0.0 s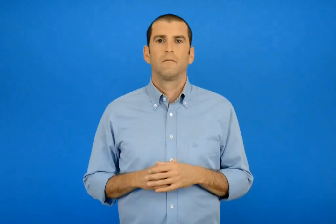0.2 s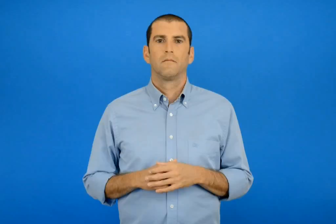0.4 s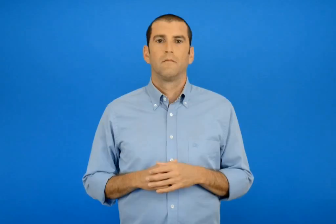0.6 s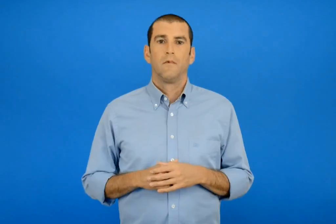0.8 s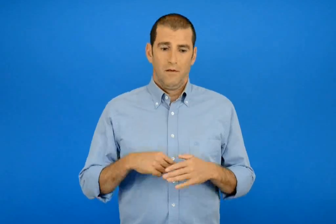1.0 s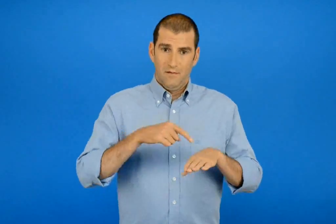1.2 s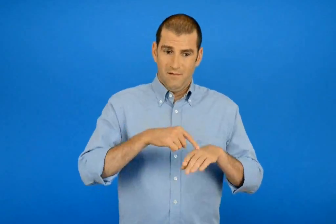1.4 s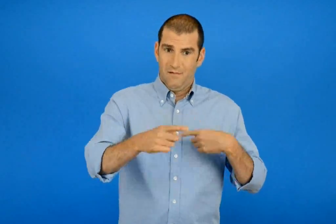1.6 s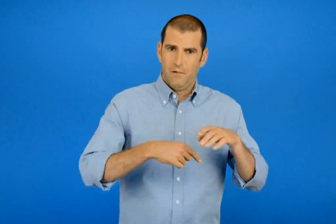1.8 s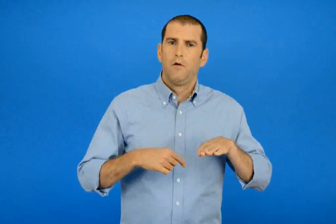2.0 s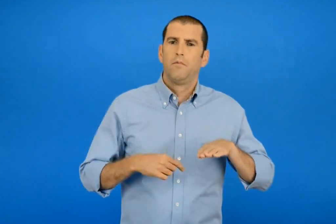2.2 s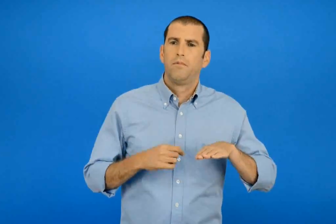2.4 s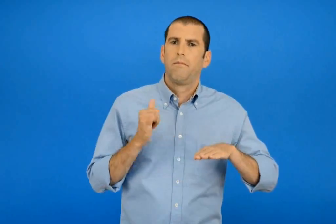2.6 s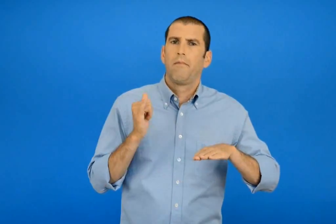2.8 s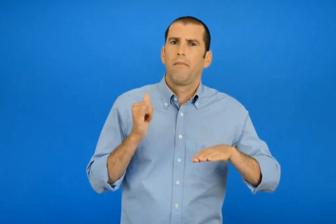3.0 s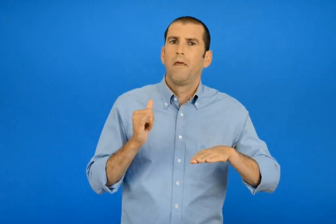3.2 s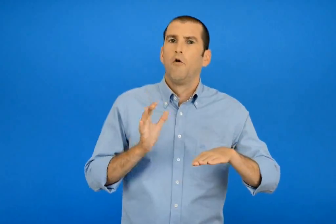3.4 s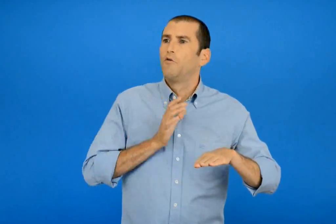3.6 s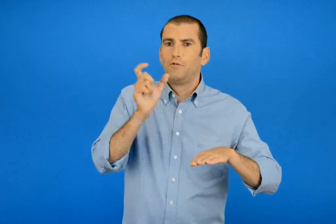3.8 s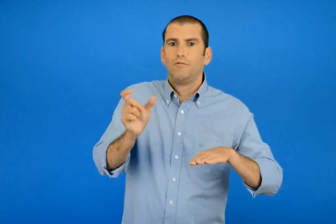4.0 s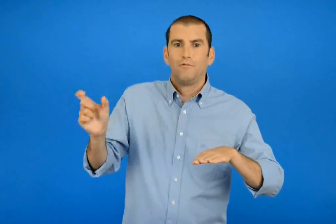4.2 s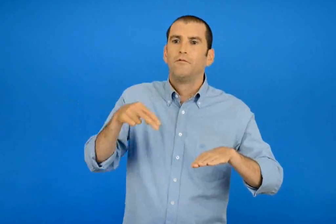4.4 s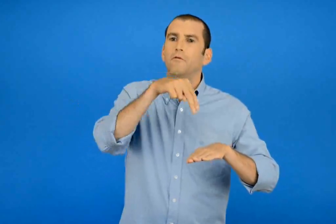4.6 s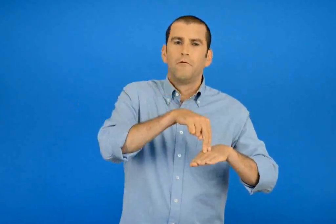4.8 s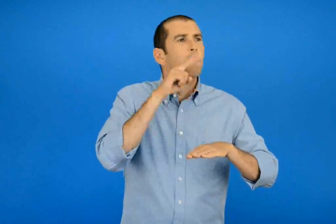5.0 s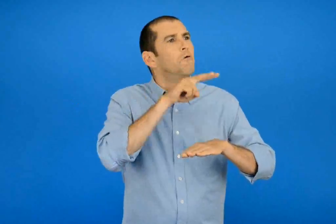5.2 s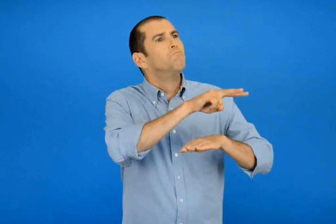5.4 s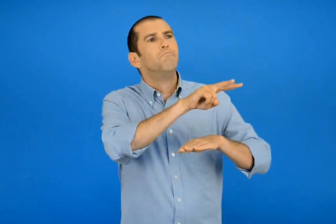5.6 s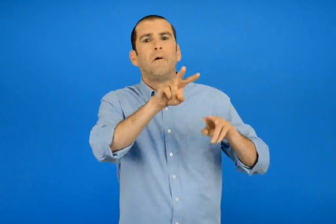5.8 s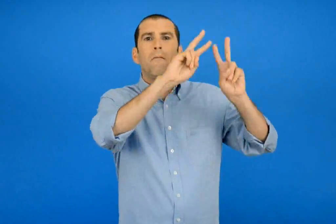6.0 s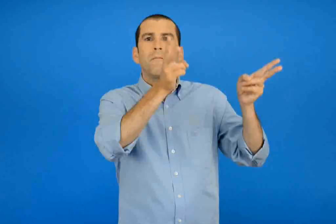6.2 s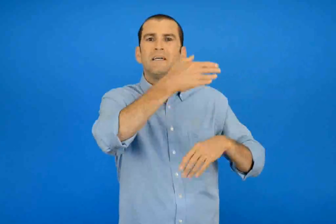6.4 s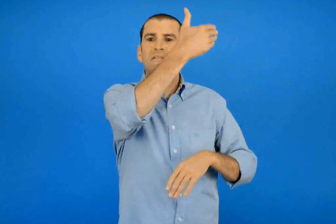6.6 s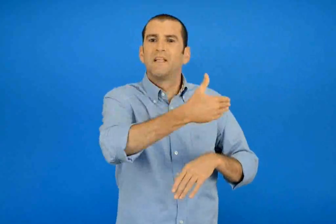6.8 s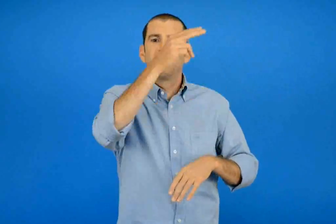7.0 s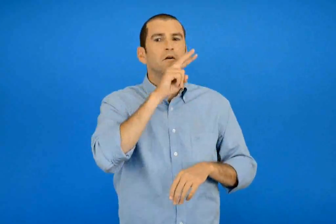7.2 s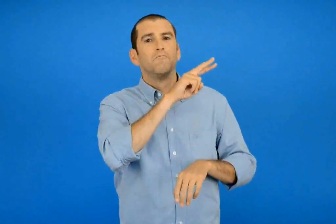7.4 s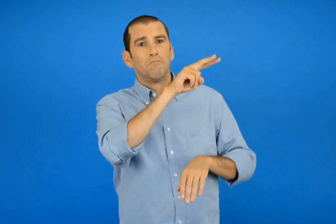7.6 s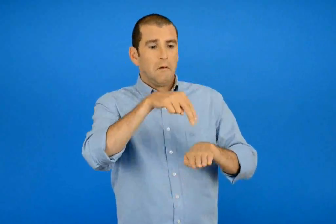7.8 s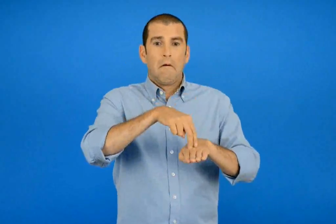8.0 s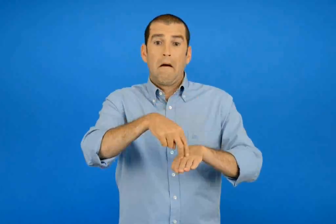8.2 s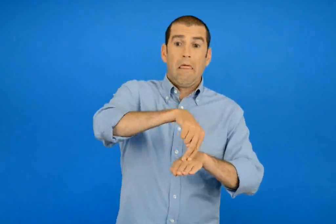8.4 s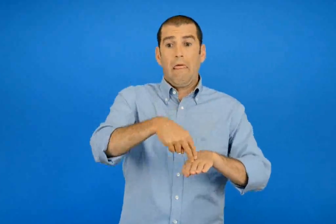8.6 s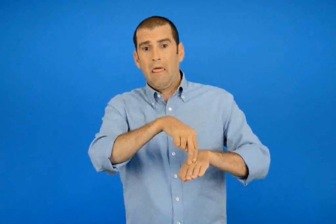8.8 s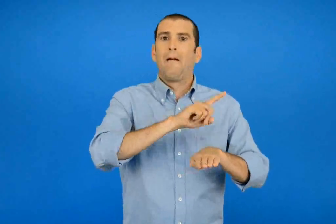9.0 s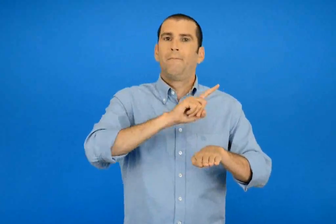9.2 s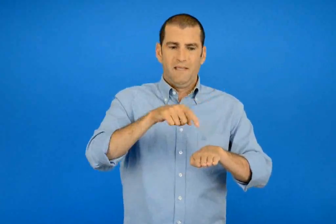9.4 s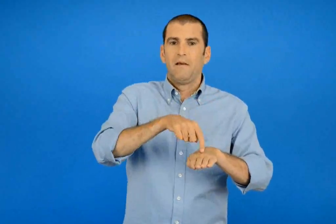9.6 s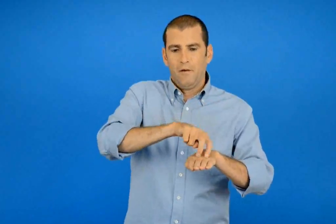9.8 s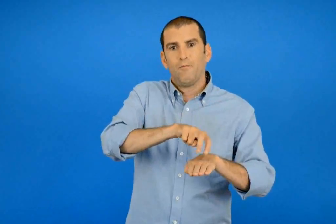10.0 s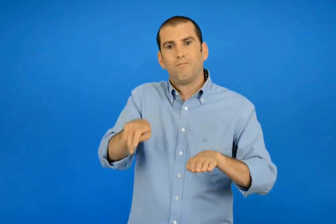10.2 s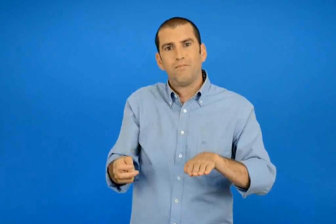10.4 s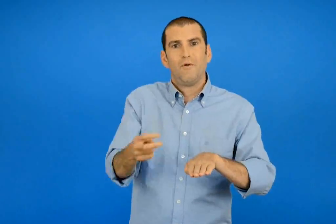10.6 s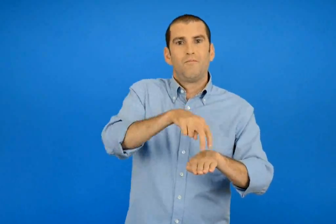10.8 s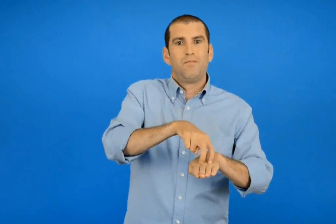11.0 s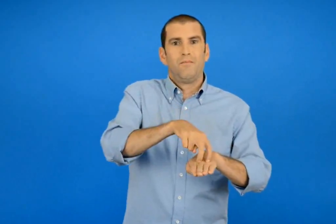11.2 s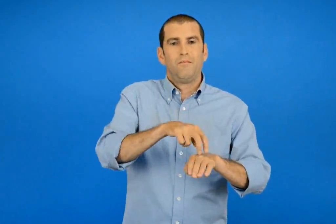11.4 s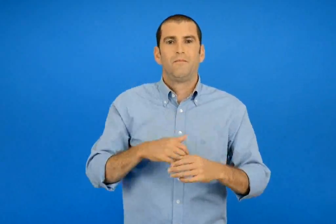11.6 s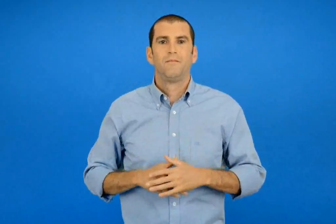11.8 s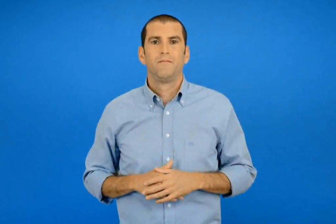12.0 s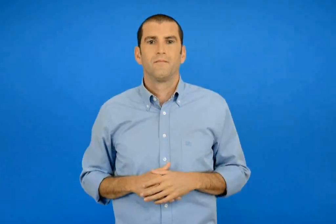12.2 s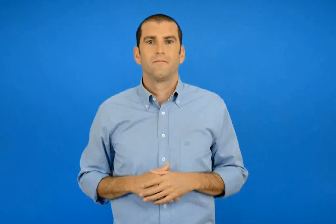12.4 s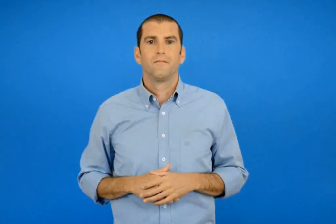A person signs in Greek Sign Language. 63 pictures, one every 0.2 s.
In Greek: κινείται με μικρή ταχύτητα για να έχει ο κόσμος τον καιρό να κοιτάζει τις βιτρίνες και για να μη χάνουν την ισορροπία τους εκείνοι που θέλουν να ανέβουν η να κατέβουν
